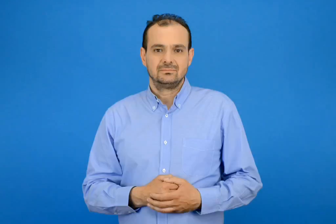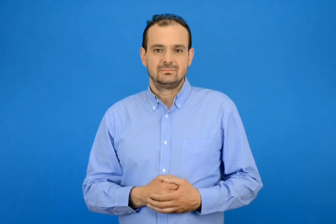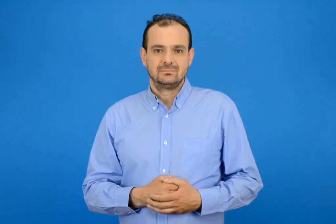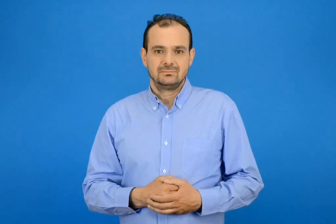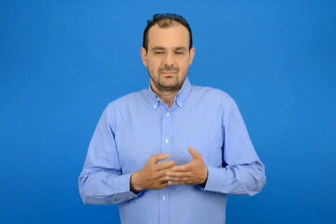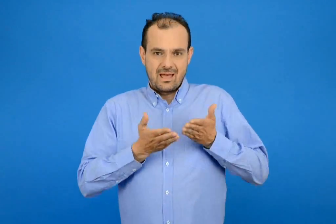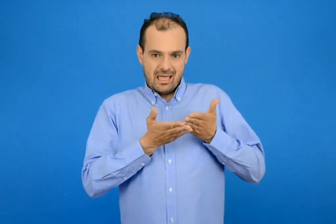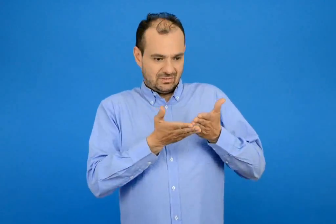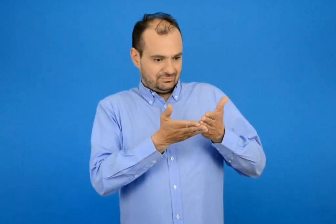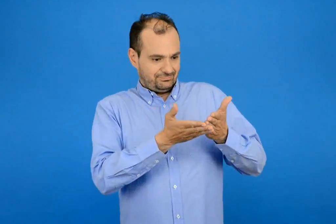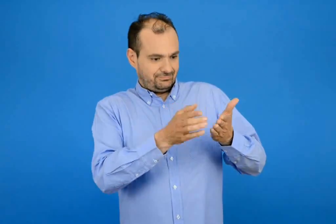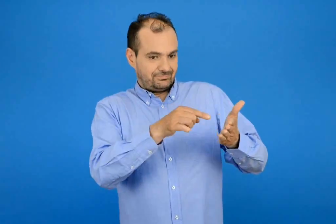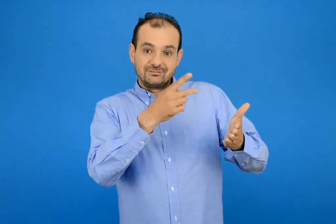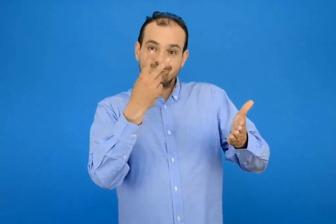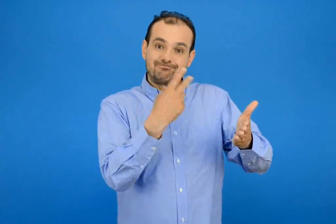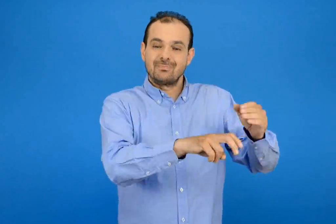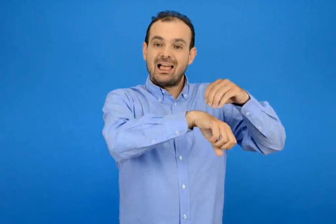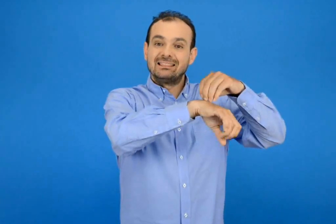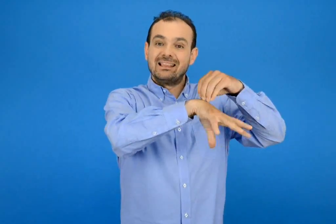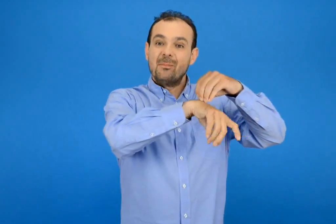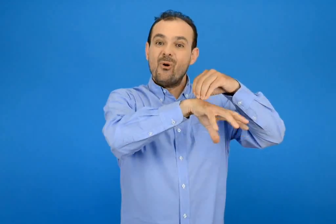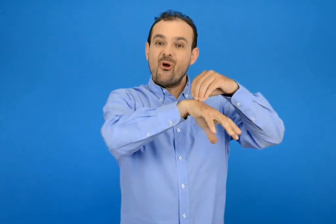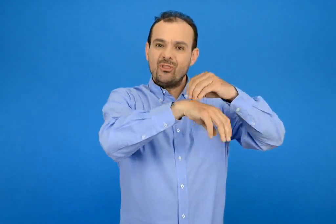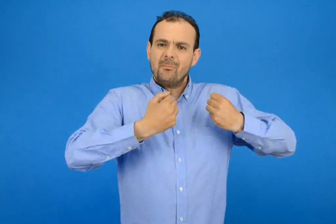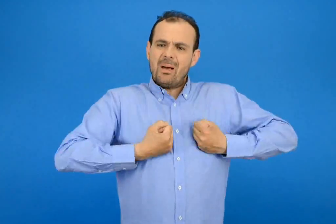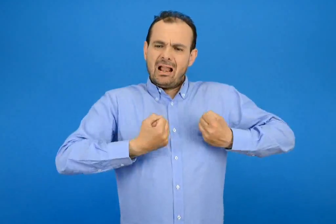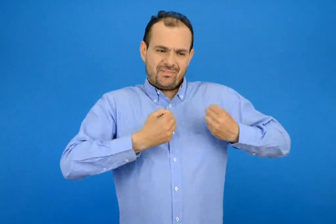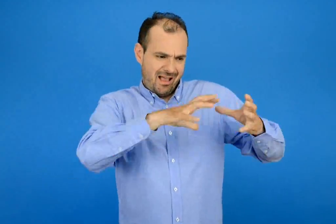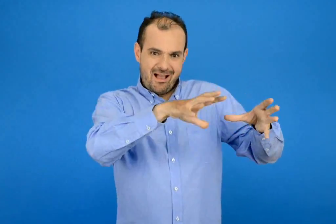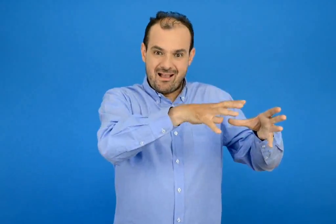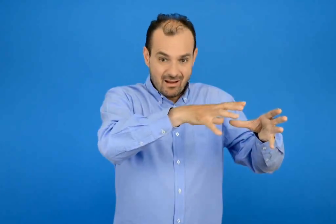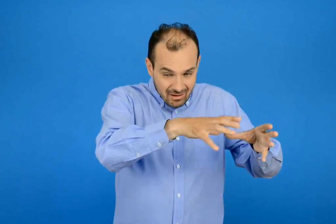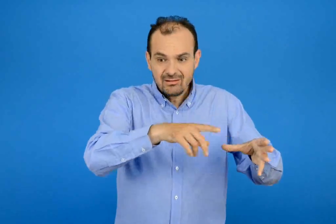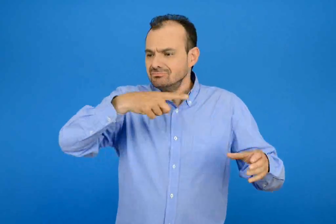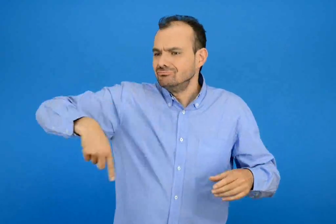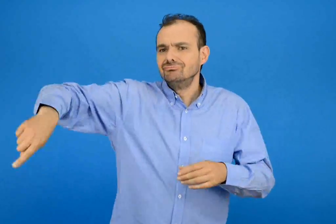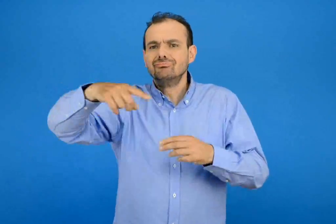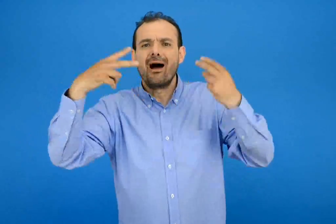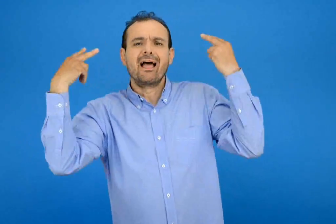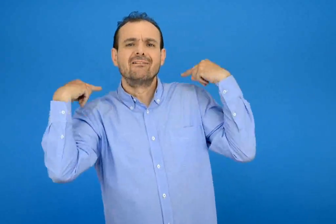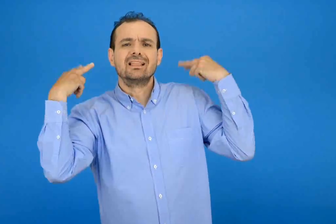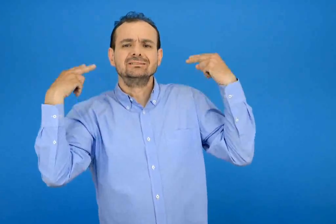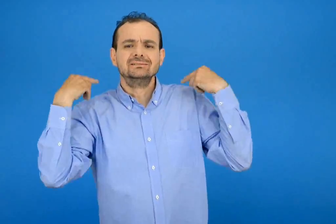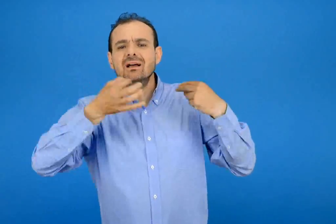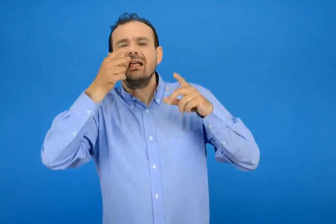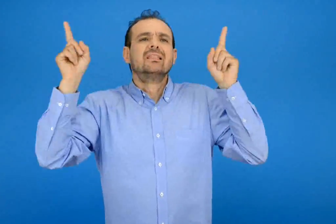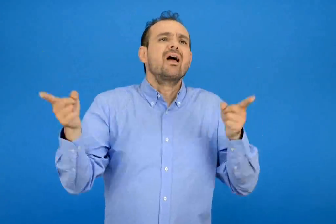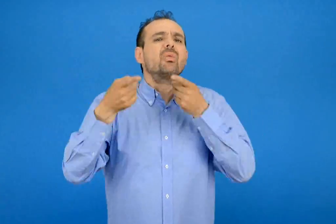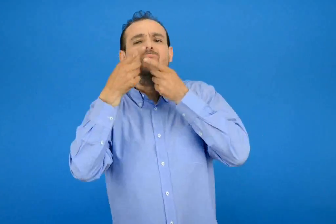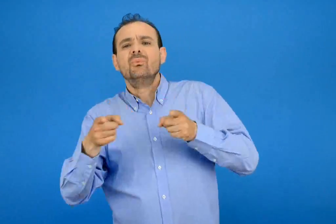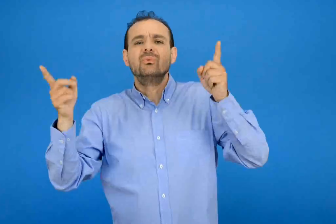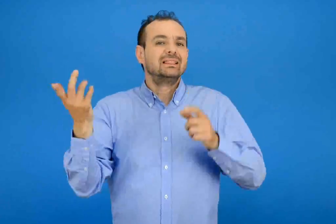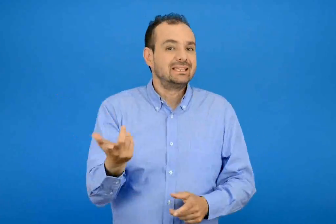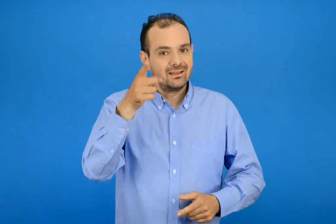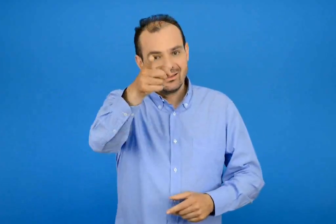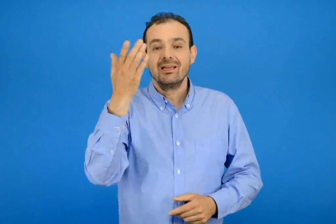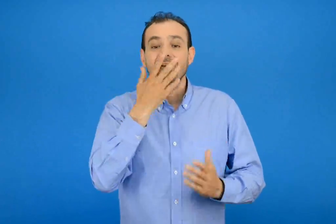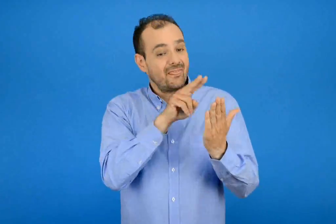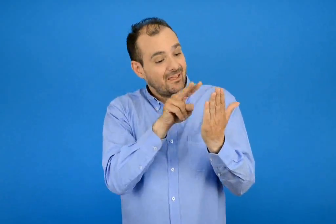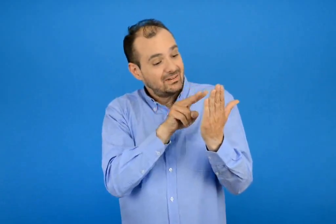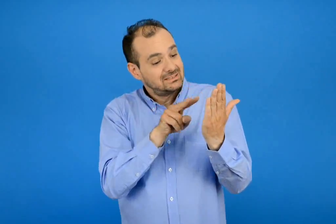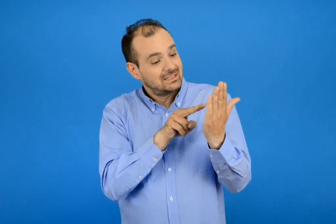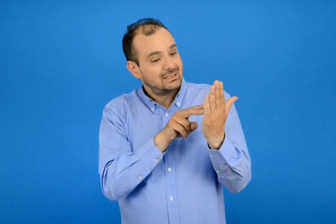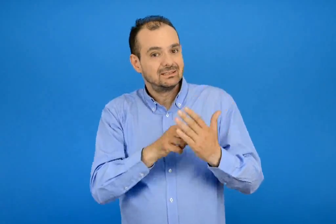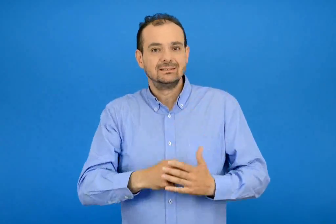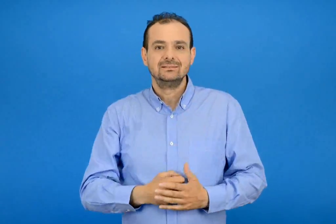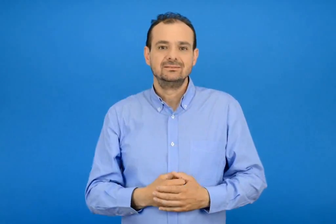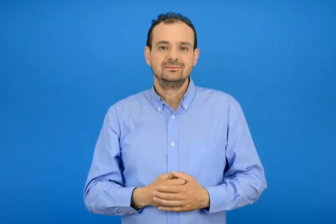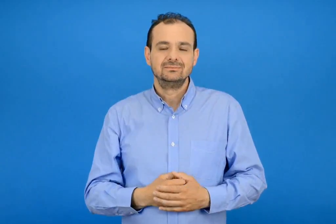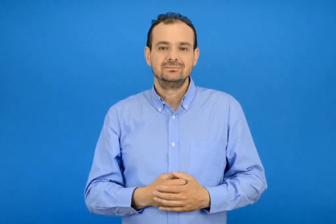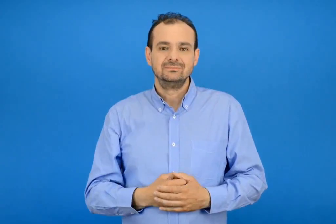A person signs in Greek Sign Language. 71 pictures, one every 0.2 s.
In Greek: διάβασε τι τραγουδούν οι ναύτες στο καράβι του χταποδιού με τα παιχνίδια
